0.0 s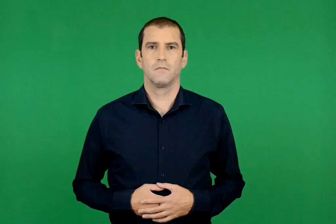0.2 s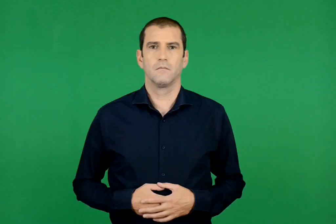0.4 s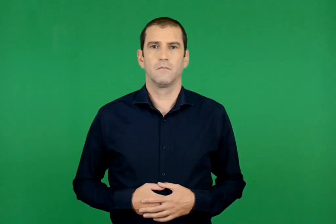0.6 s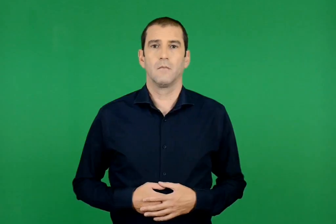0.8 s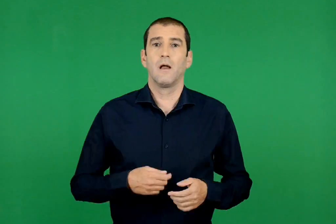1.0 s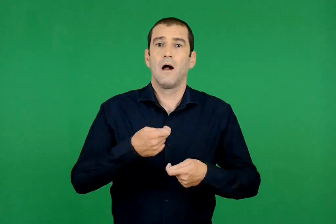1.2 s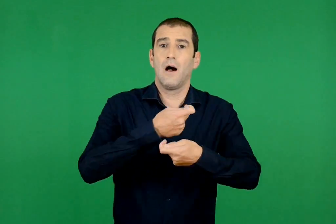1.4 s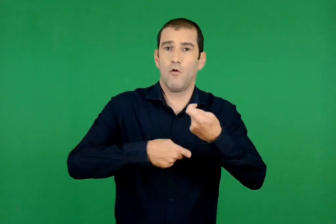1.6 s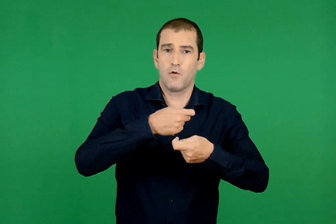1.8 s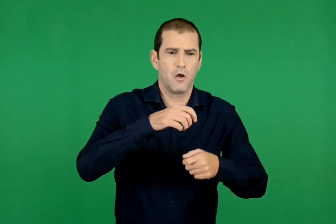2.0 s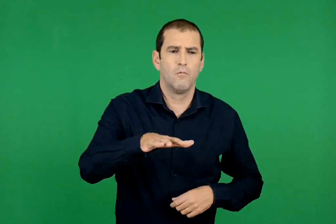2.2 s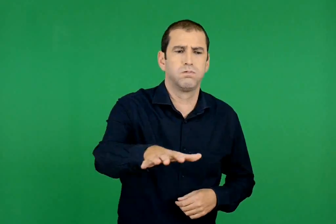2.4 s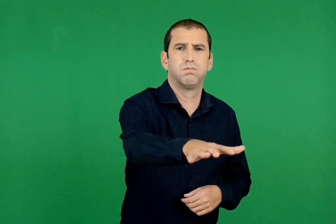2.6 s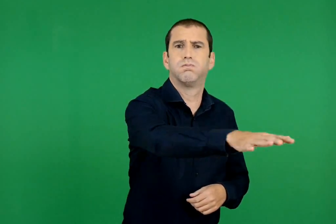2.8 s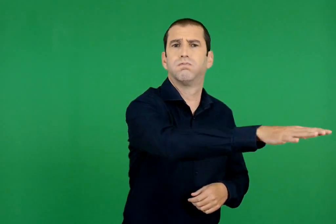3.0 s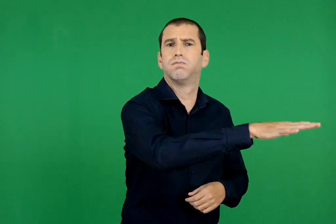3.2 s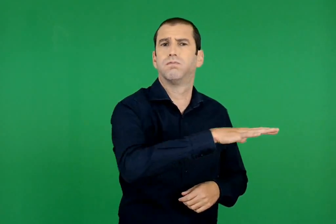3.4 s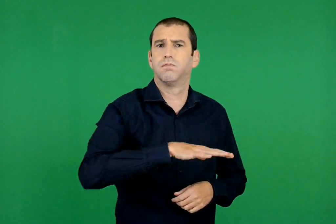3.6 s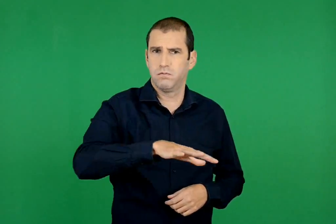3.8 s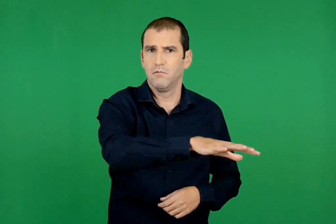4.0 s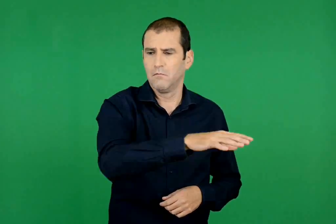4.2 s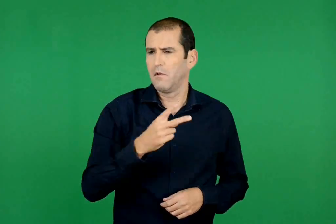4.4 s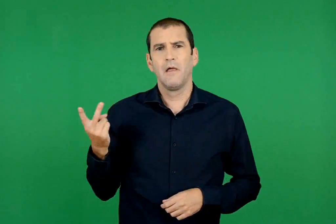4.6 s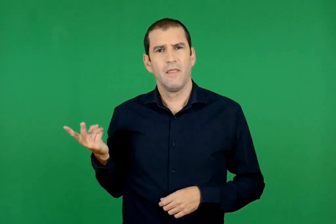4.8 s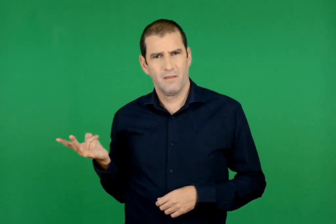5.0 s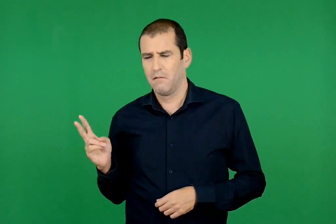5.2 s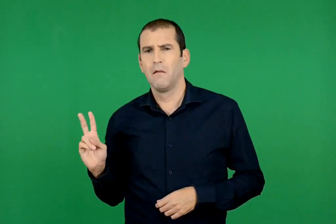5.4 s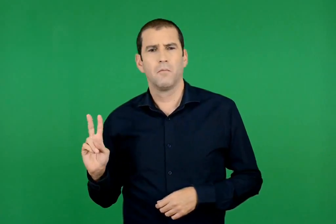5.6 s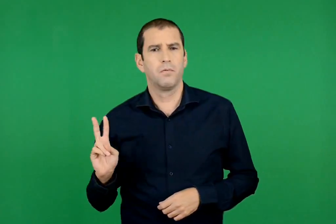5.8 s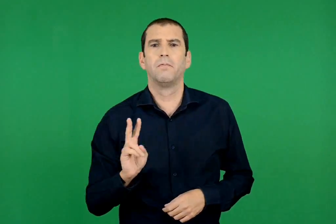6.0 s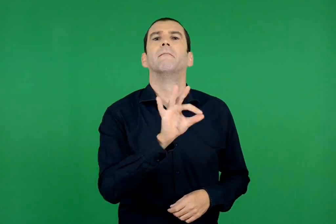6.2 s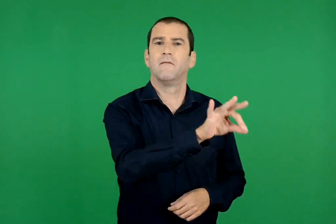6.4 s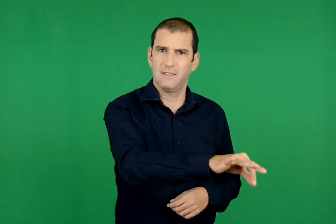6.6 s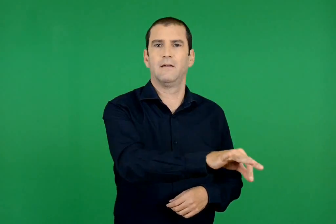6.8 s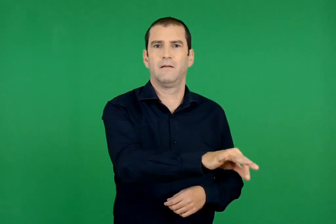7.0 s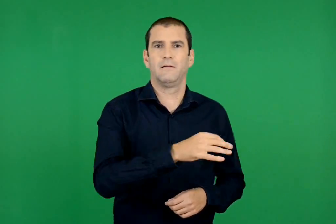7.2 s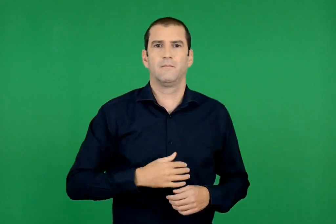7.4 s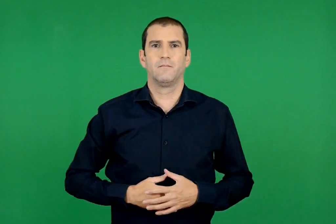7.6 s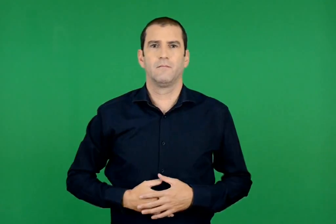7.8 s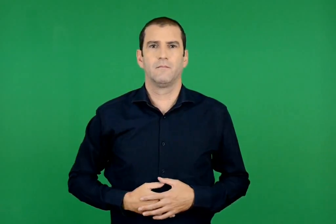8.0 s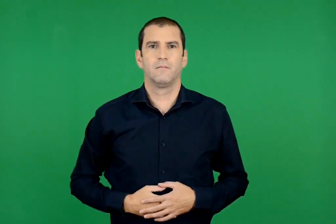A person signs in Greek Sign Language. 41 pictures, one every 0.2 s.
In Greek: δεν άργησαν να φθάσουν στον ανοιχτό χώρο της αγοράς
